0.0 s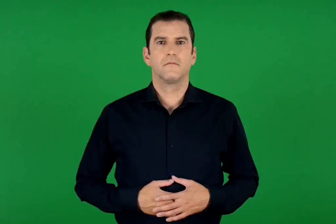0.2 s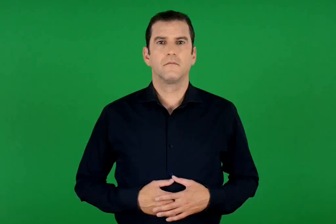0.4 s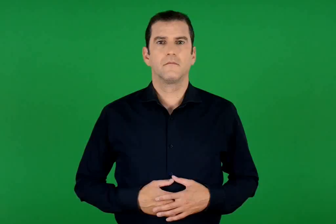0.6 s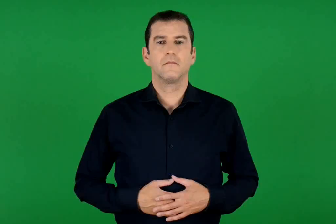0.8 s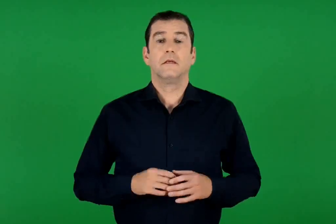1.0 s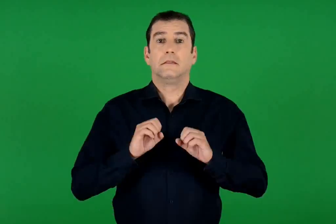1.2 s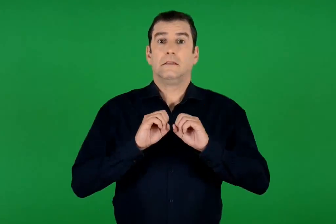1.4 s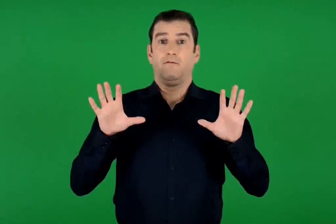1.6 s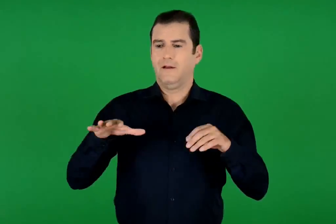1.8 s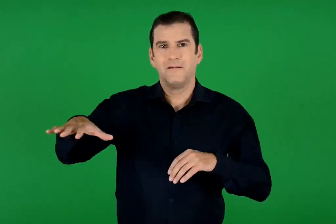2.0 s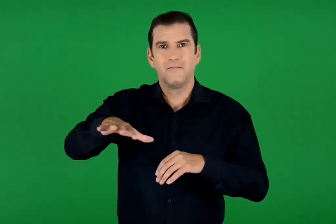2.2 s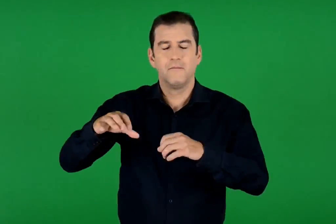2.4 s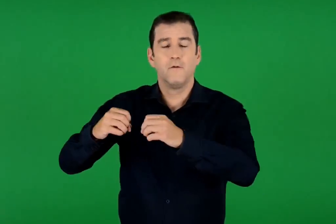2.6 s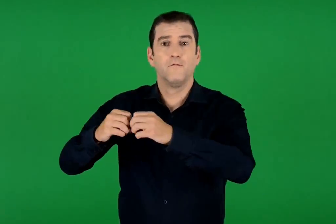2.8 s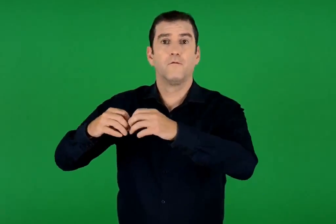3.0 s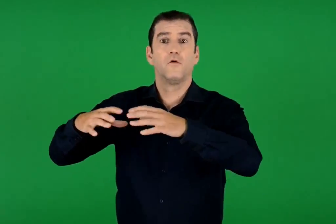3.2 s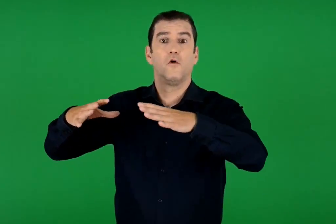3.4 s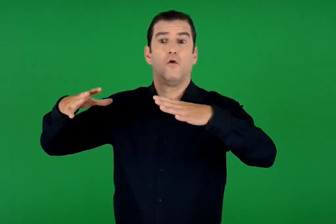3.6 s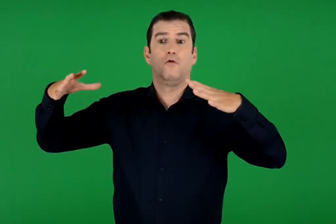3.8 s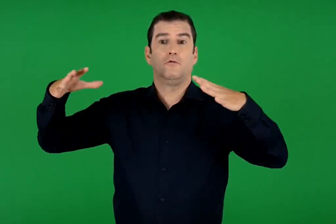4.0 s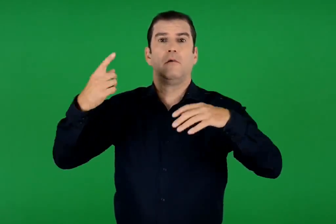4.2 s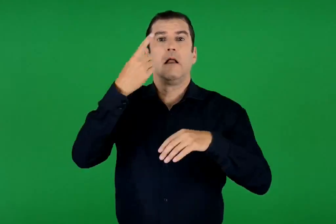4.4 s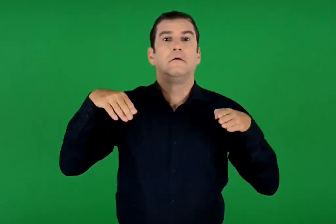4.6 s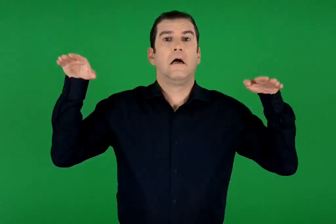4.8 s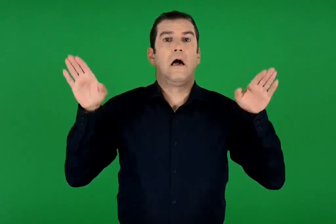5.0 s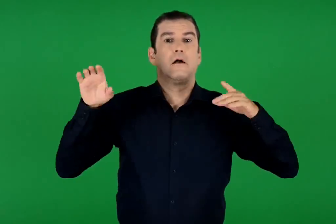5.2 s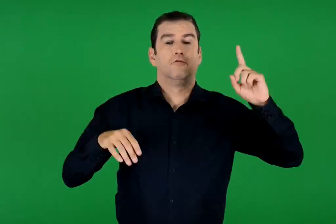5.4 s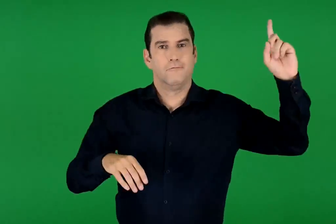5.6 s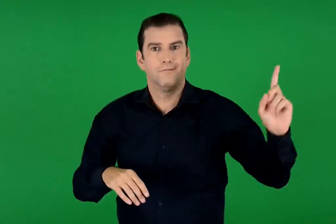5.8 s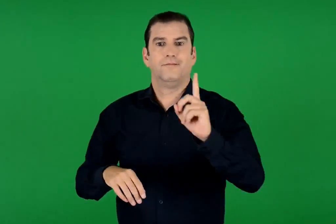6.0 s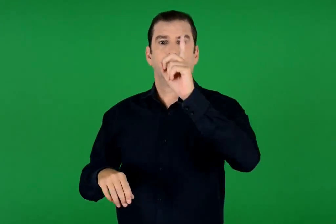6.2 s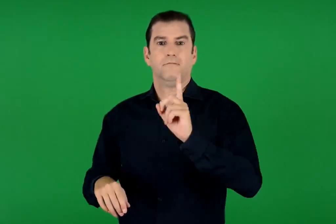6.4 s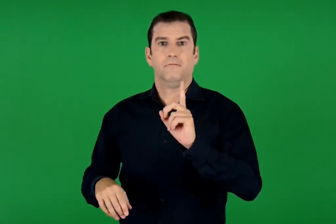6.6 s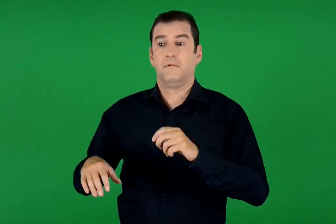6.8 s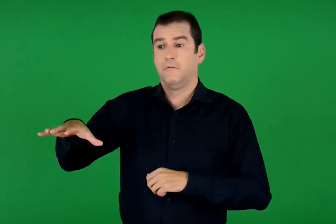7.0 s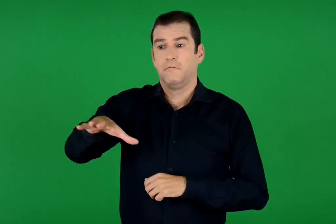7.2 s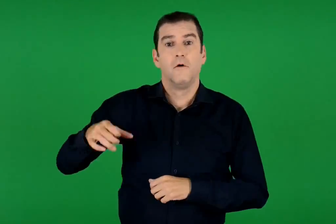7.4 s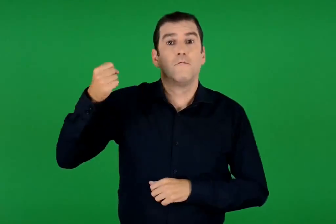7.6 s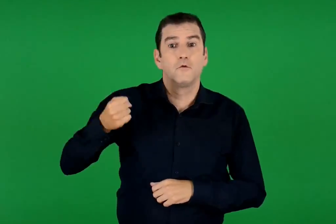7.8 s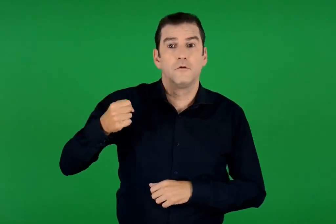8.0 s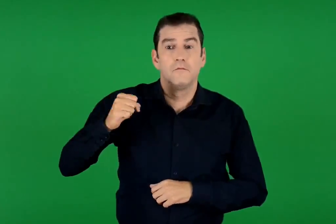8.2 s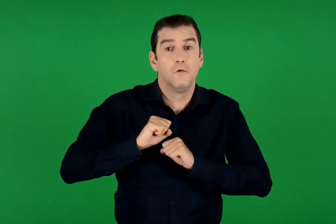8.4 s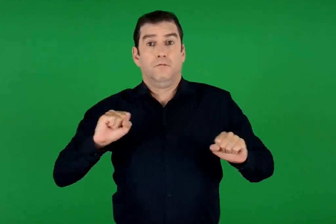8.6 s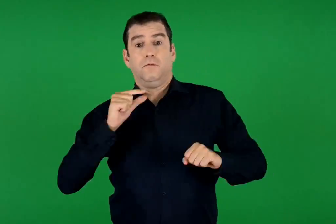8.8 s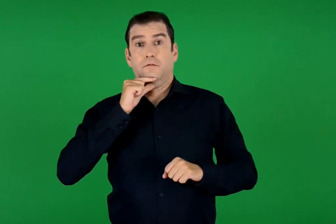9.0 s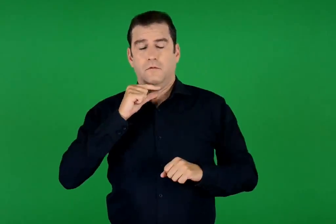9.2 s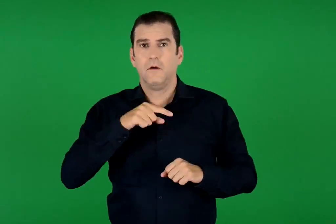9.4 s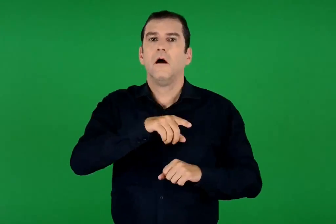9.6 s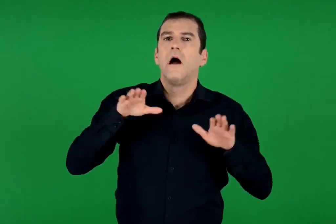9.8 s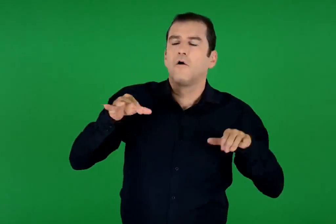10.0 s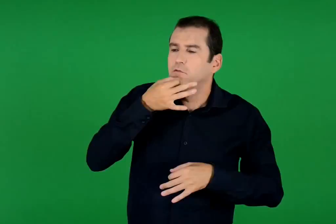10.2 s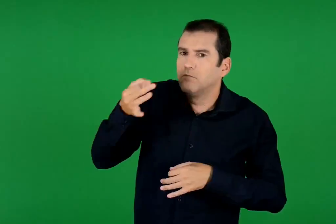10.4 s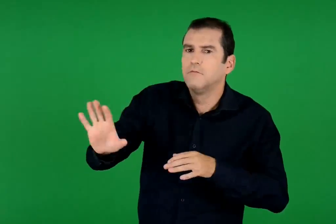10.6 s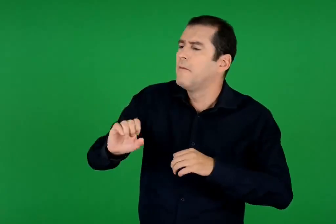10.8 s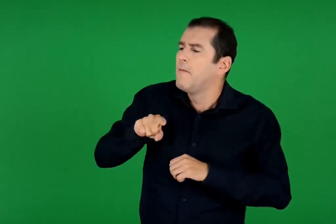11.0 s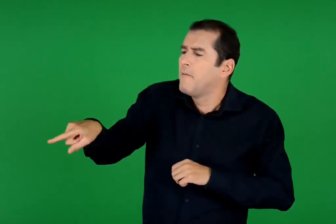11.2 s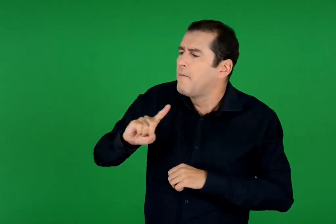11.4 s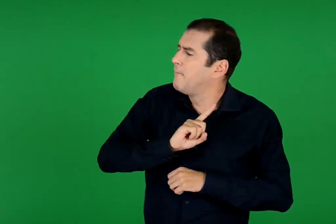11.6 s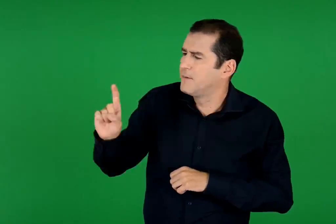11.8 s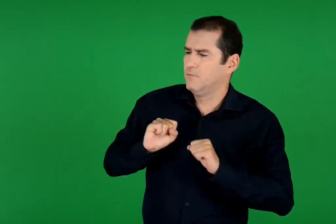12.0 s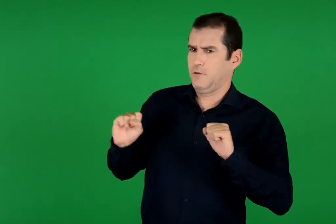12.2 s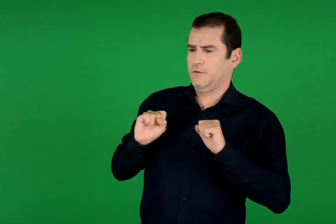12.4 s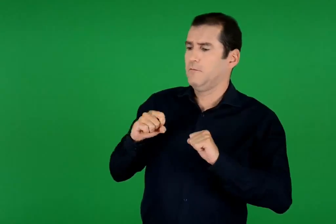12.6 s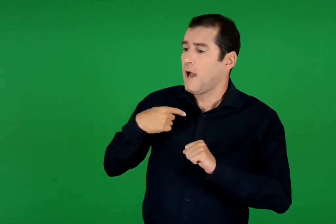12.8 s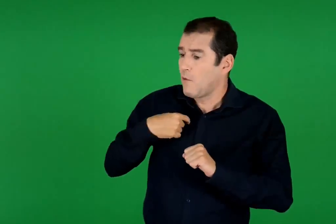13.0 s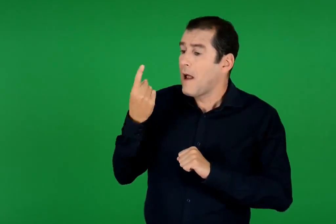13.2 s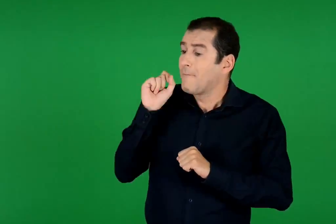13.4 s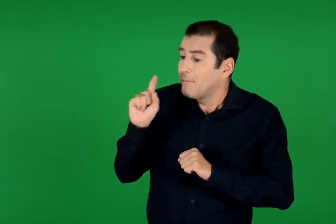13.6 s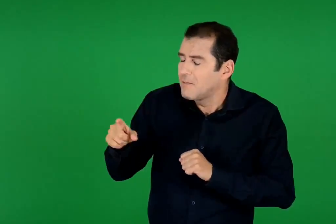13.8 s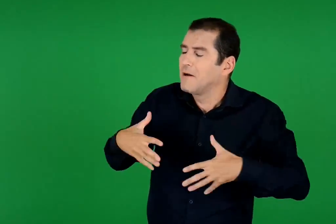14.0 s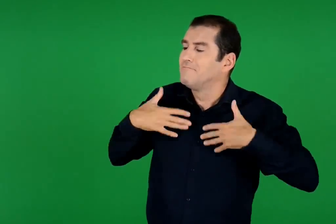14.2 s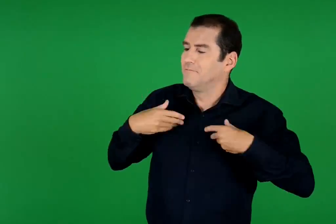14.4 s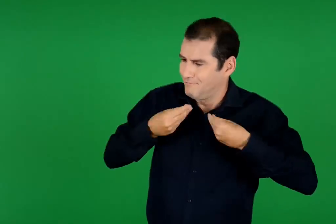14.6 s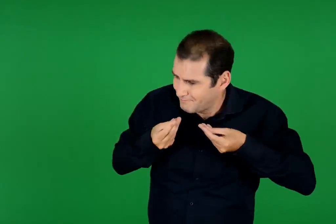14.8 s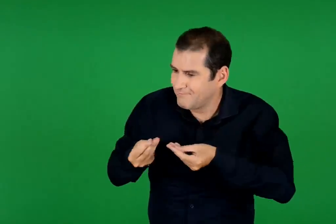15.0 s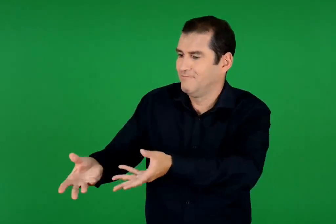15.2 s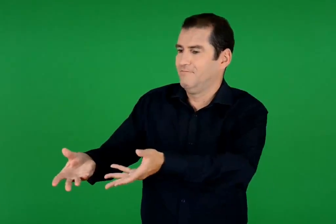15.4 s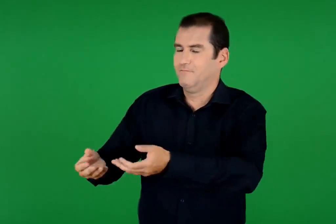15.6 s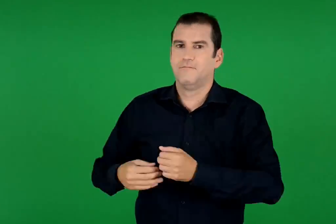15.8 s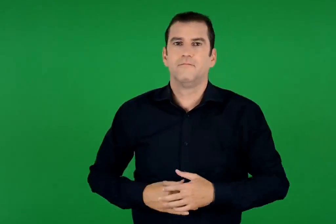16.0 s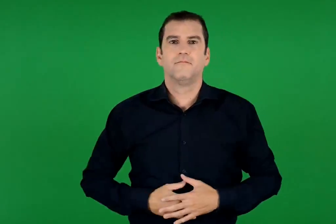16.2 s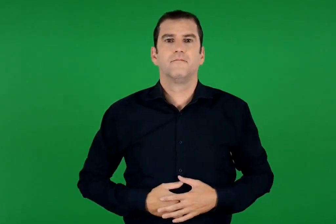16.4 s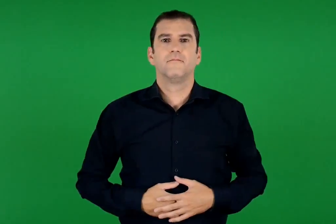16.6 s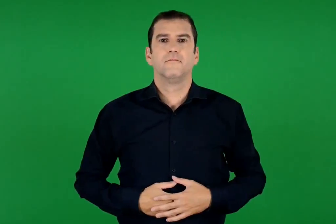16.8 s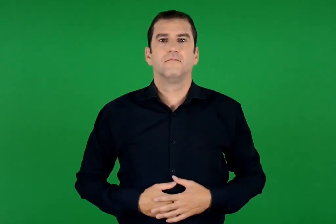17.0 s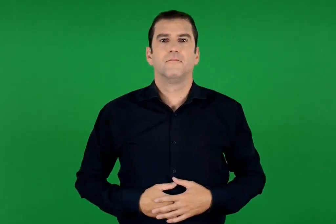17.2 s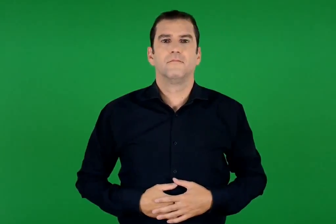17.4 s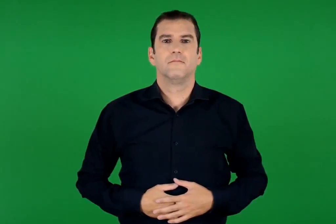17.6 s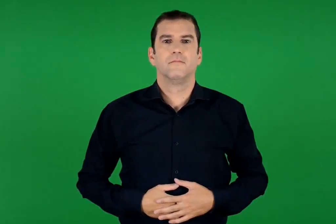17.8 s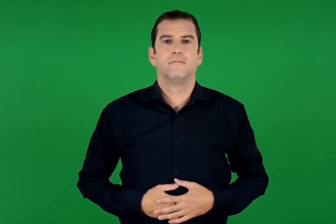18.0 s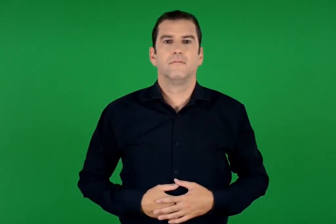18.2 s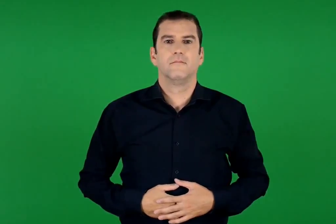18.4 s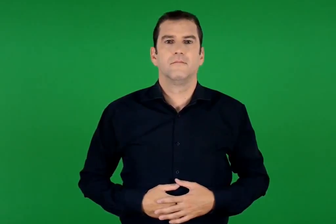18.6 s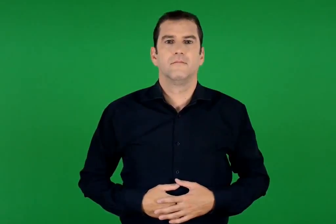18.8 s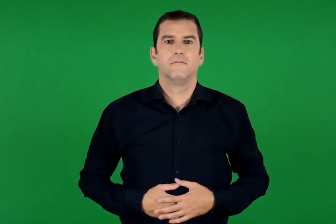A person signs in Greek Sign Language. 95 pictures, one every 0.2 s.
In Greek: ξαφνικά έλαμψε γύρω τους φως , και τους παρουσιάστηκε ένας άγγελος. οι βοσκοί τρόμαξαν , ο άγγελος όμως τους είπε μην τρομάζετε σας φέρνω ένα χαρμόσυνο μήνυμα
